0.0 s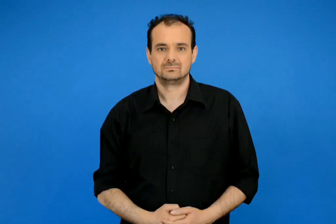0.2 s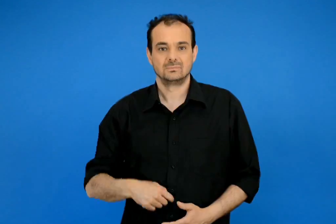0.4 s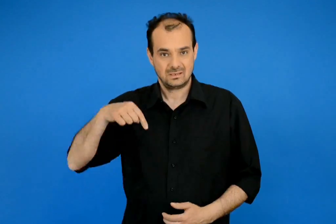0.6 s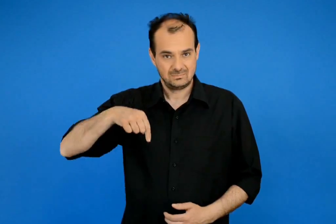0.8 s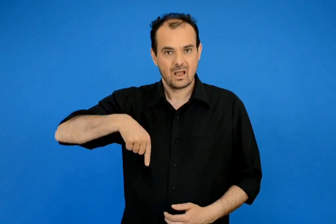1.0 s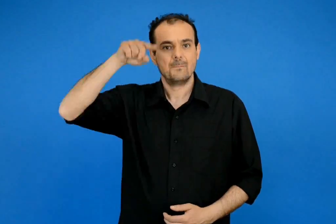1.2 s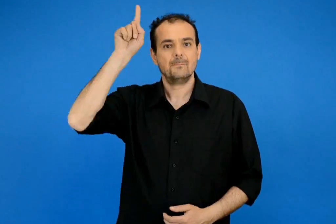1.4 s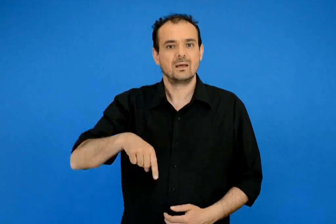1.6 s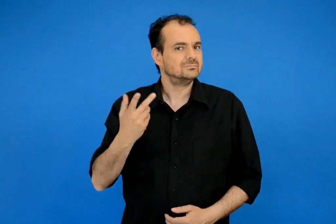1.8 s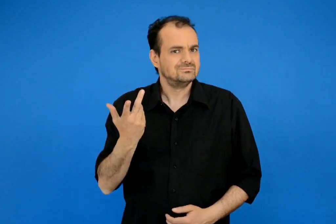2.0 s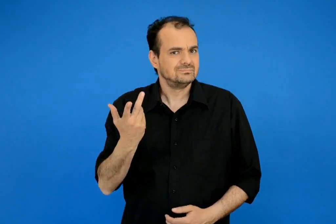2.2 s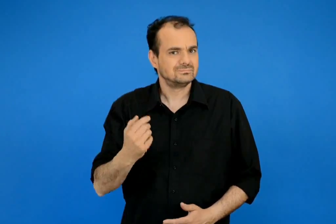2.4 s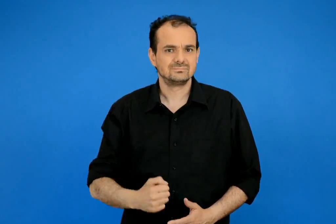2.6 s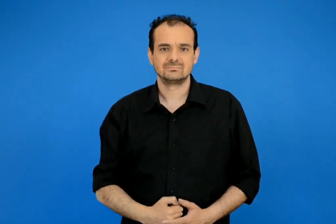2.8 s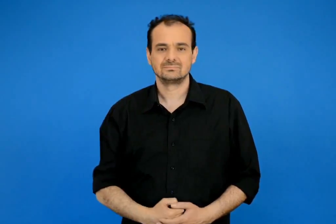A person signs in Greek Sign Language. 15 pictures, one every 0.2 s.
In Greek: τι μέρα είναι ;
